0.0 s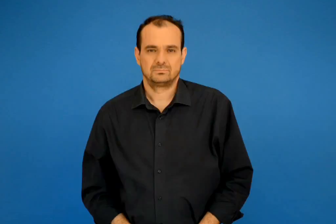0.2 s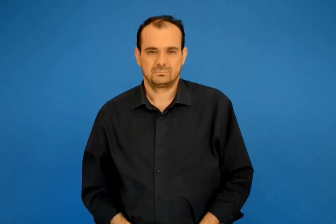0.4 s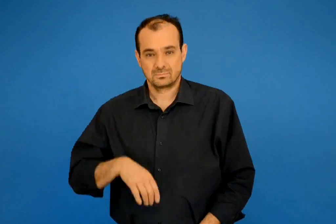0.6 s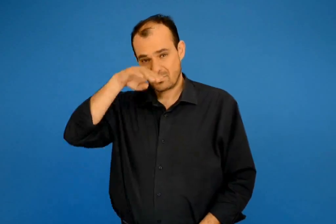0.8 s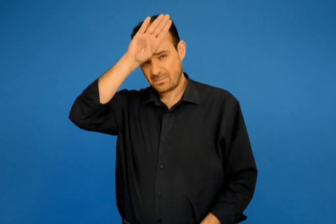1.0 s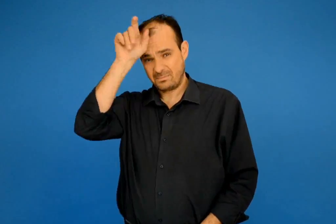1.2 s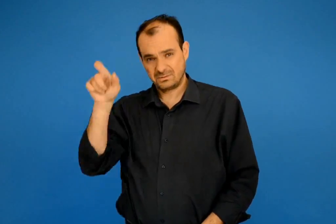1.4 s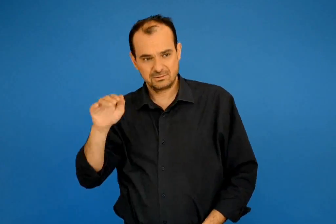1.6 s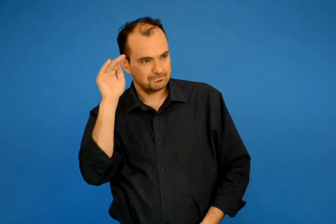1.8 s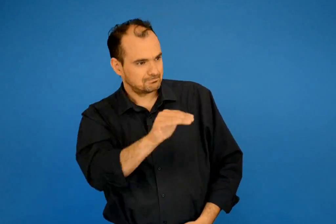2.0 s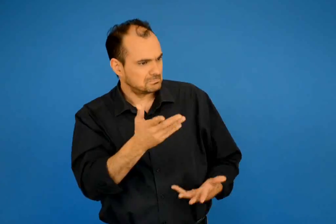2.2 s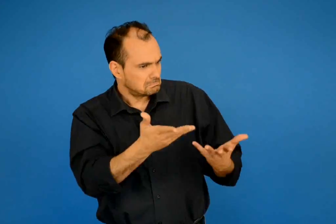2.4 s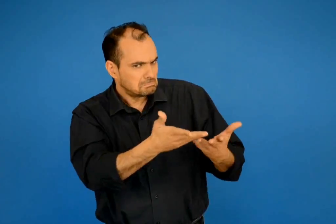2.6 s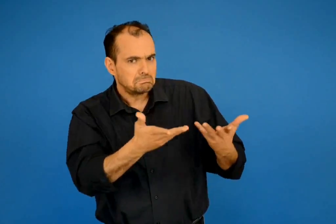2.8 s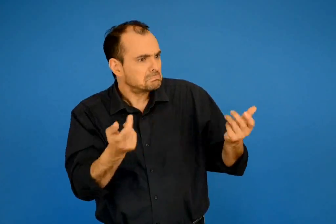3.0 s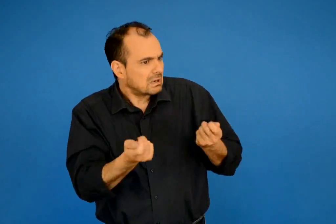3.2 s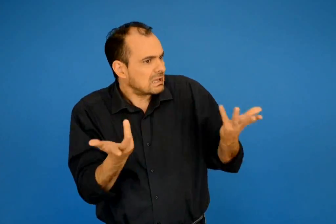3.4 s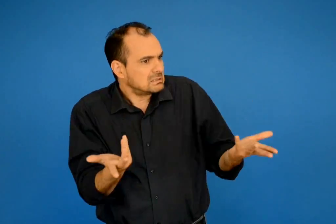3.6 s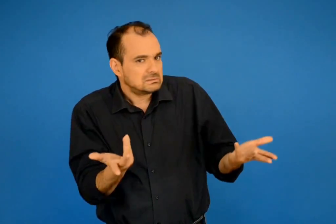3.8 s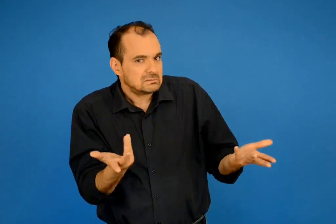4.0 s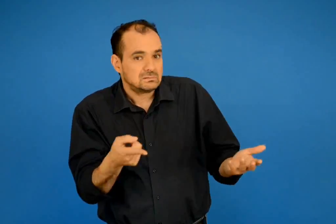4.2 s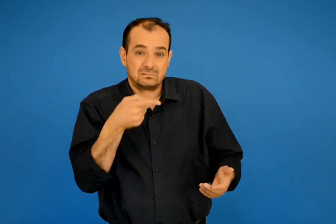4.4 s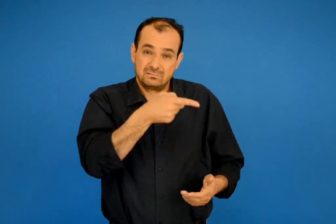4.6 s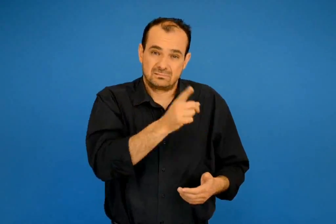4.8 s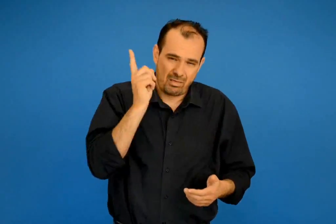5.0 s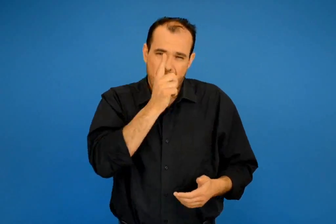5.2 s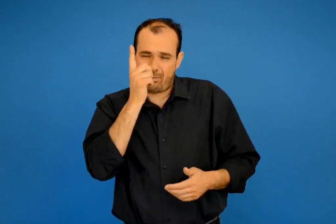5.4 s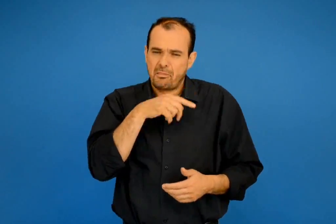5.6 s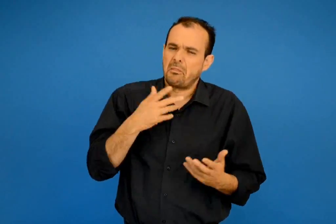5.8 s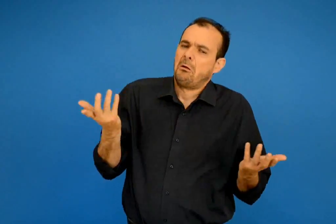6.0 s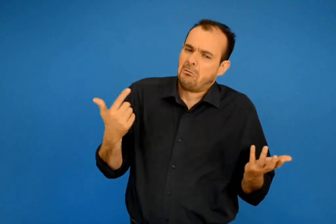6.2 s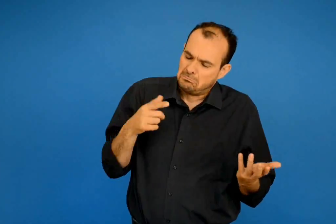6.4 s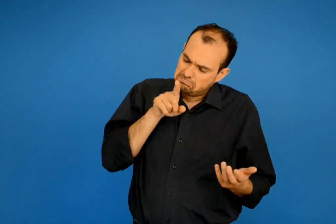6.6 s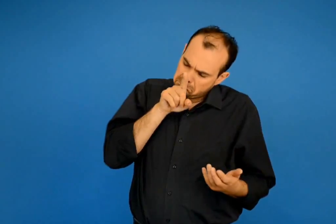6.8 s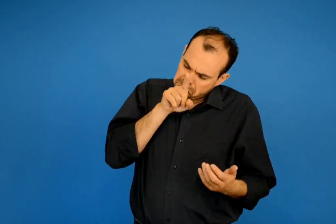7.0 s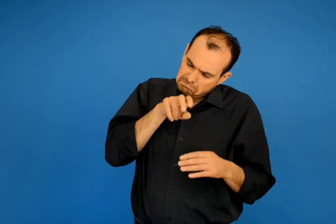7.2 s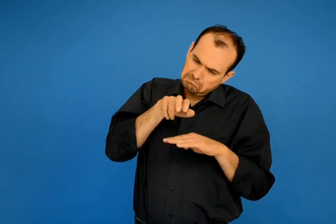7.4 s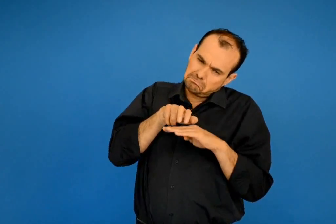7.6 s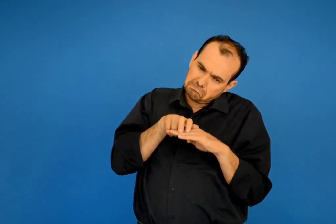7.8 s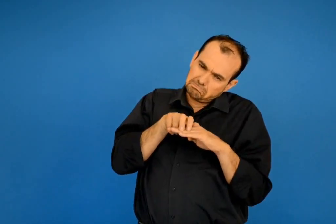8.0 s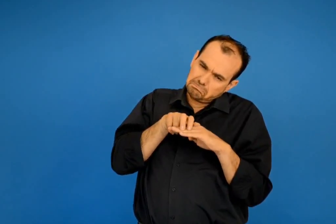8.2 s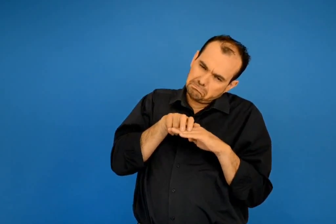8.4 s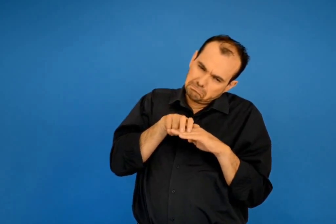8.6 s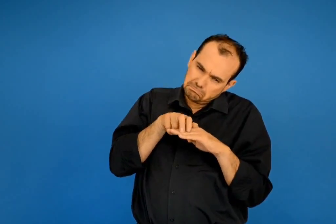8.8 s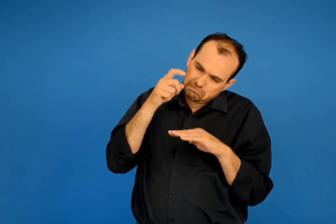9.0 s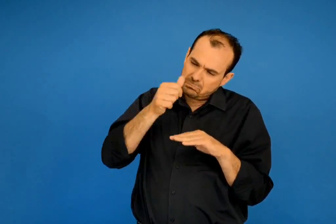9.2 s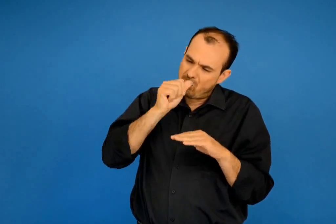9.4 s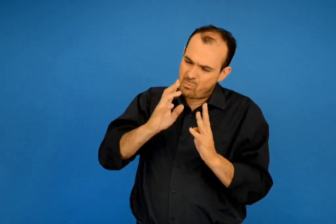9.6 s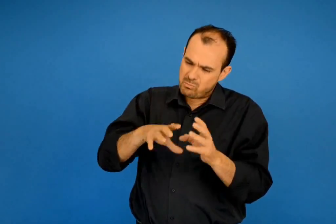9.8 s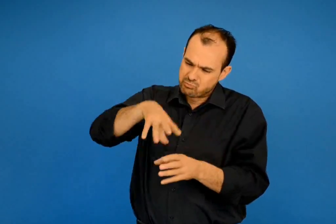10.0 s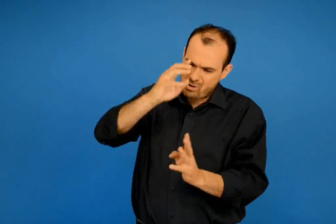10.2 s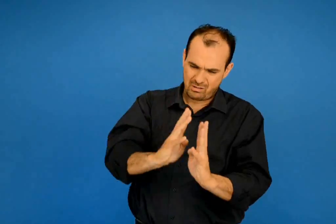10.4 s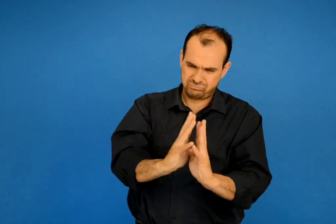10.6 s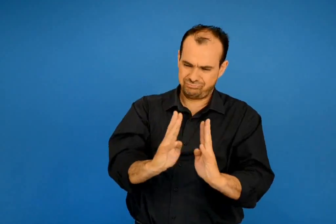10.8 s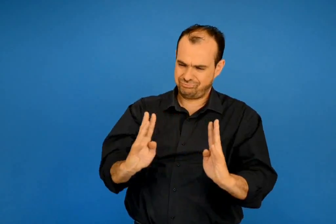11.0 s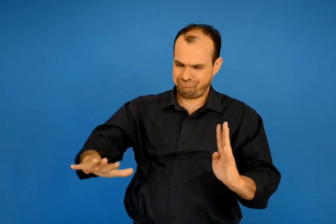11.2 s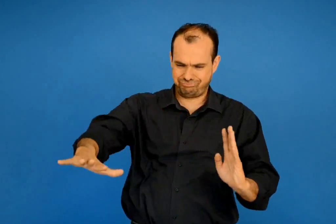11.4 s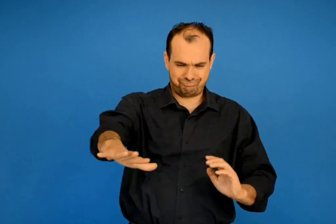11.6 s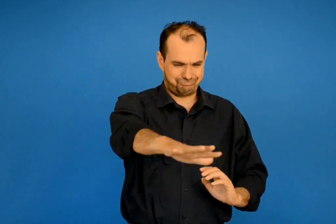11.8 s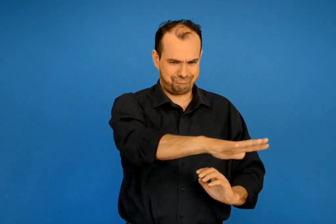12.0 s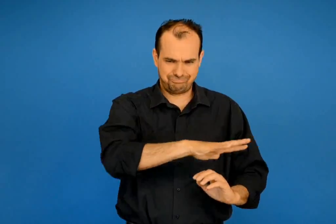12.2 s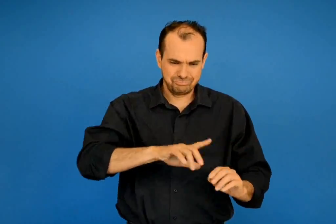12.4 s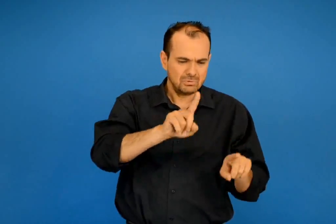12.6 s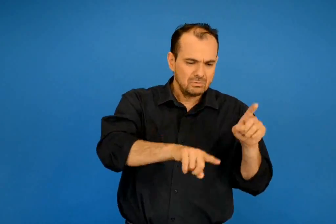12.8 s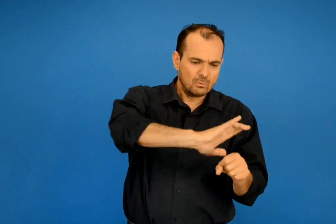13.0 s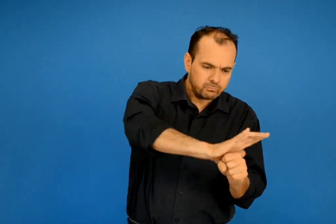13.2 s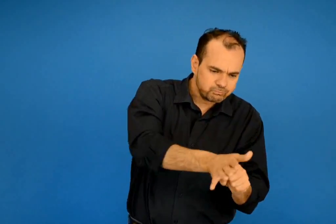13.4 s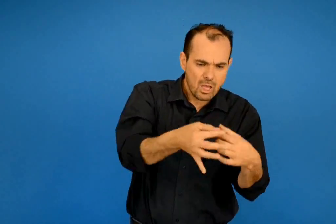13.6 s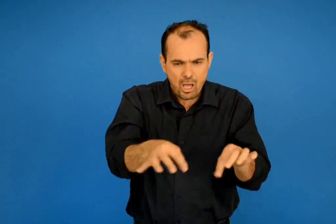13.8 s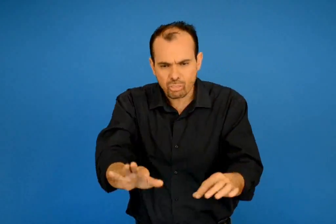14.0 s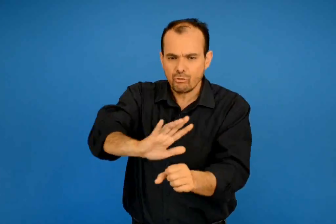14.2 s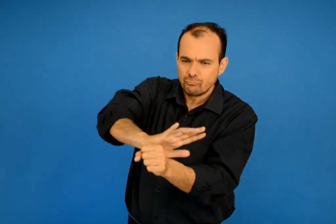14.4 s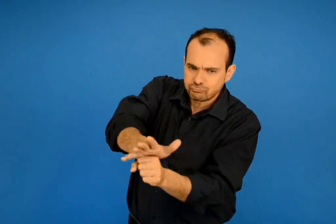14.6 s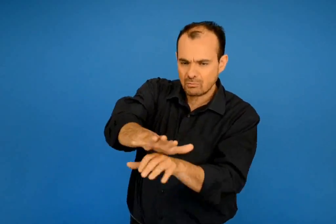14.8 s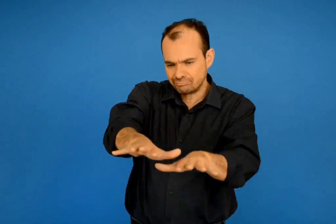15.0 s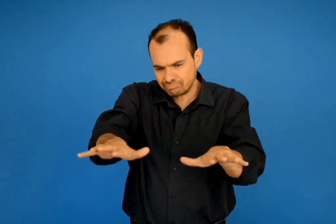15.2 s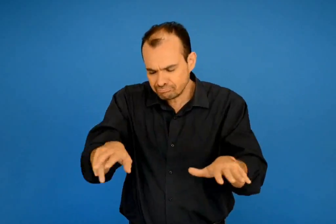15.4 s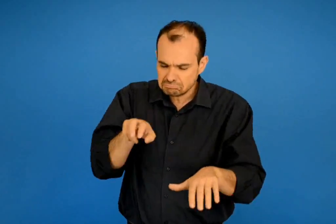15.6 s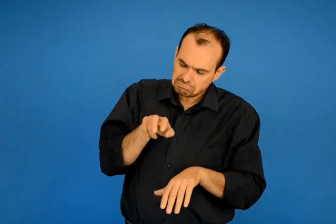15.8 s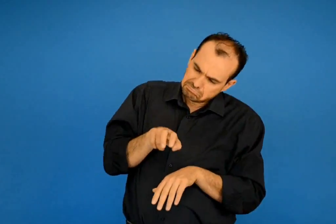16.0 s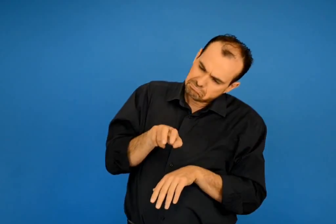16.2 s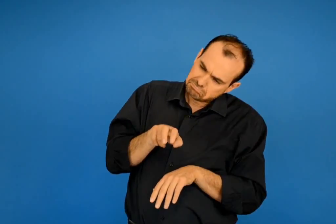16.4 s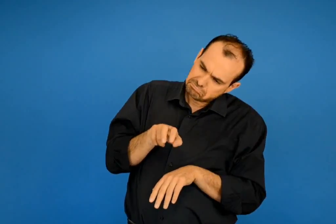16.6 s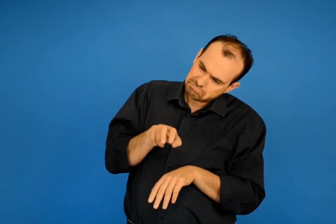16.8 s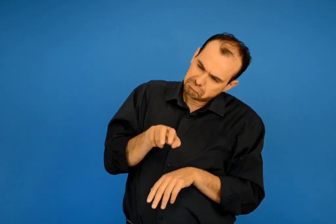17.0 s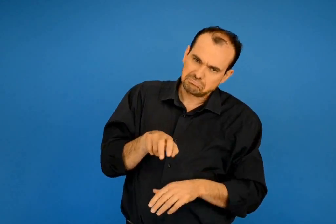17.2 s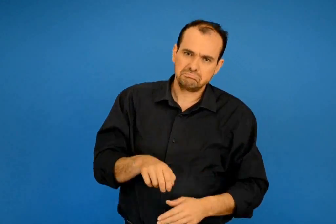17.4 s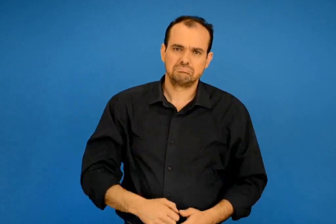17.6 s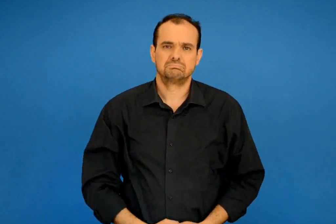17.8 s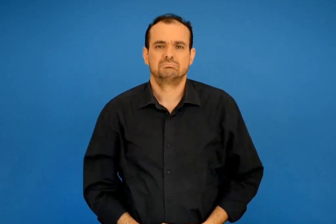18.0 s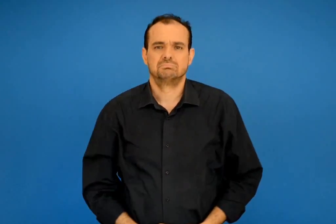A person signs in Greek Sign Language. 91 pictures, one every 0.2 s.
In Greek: τι κάνεις εκεί ; είπε στο μεθύστακα όταν τον βρήκε να κάθεται σιωπηλός μπροστά σε μια σειρά από άδεια μπουκάλια και σε μια σειρά από γεμάτα μπουκάλια
